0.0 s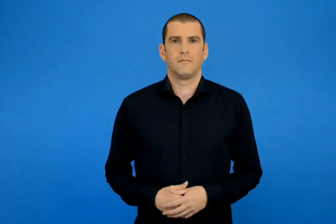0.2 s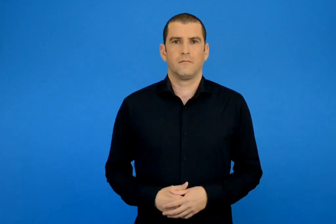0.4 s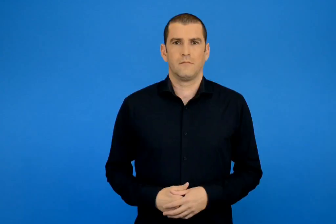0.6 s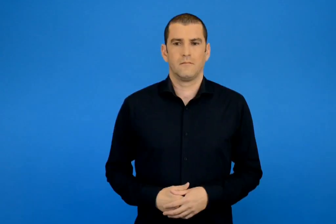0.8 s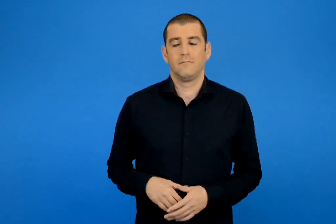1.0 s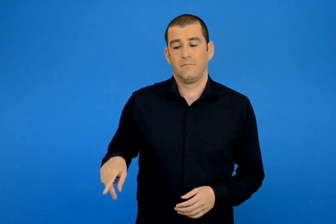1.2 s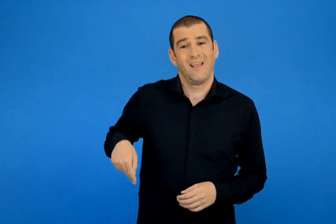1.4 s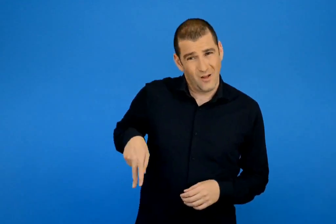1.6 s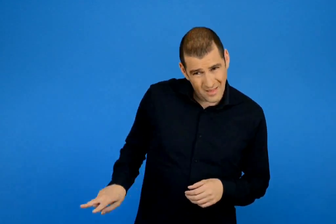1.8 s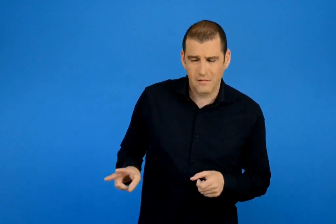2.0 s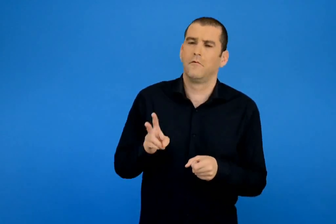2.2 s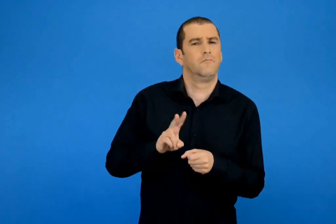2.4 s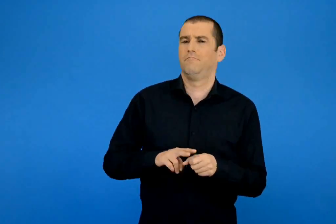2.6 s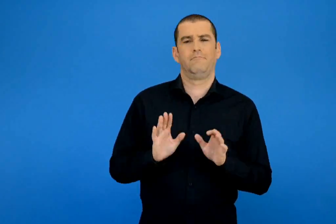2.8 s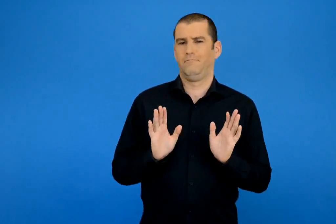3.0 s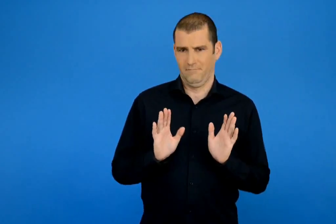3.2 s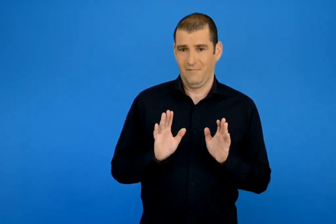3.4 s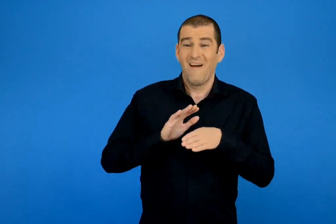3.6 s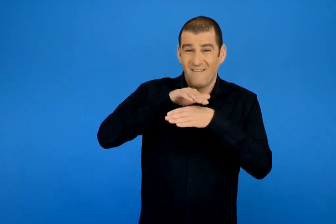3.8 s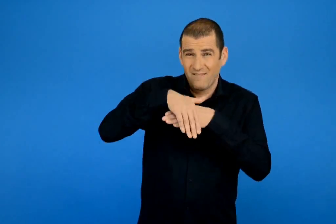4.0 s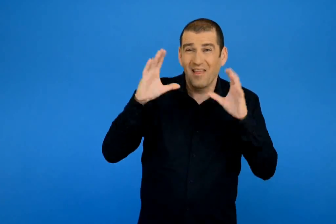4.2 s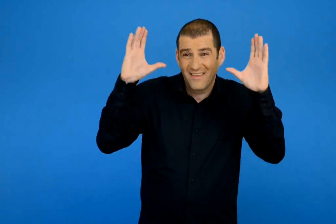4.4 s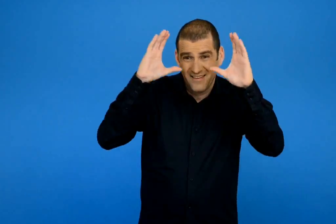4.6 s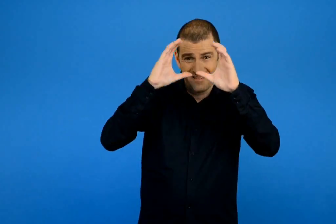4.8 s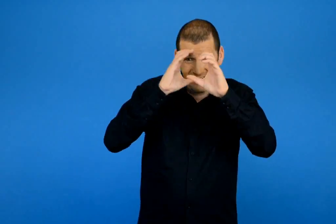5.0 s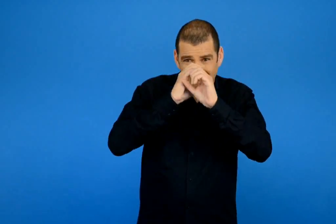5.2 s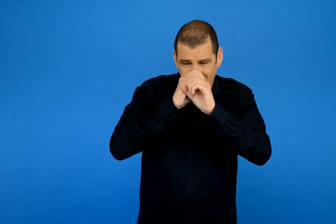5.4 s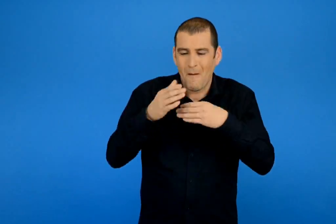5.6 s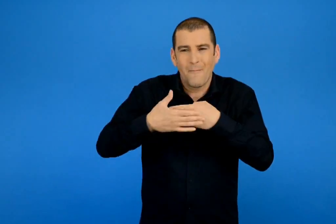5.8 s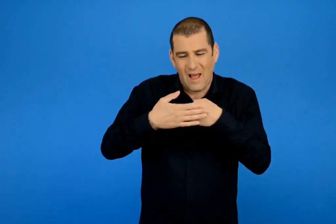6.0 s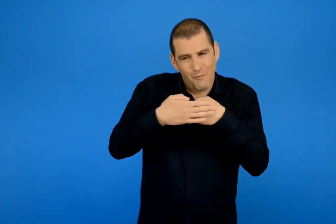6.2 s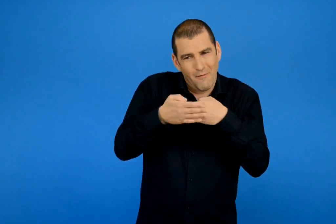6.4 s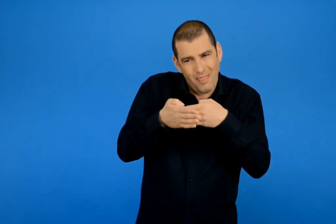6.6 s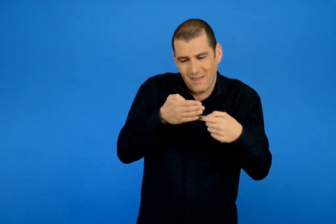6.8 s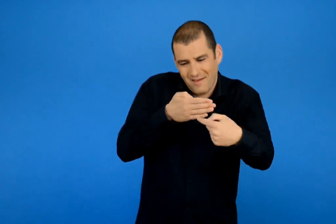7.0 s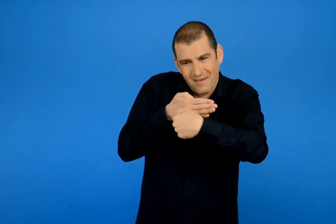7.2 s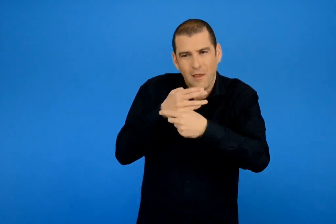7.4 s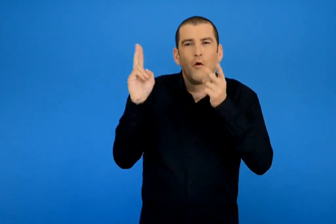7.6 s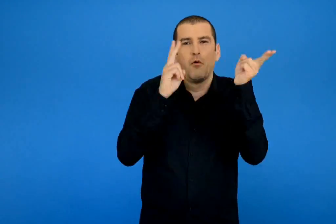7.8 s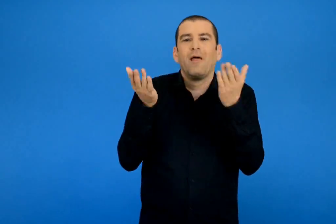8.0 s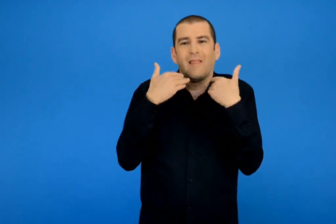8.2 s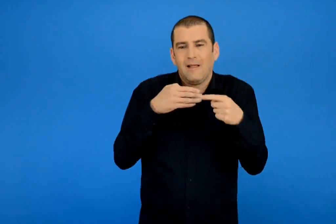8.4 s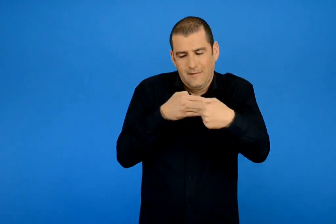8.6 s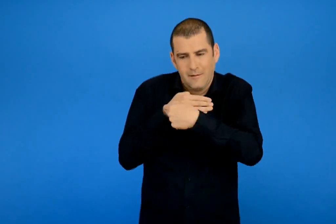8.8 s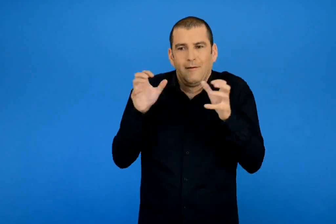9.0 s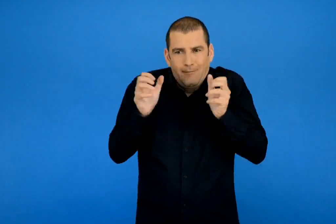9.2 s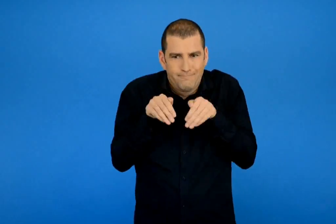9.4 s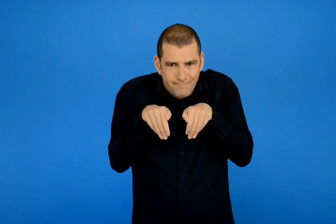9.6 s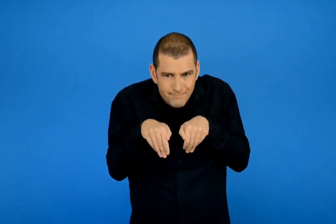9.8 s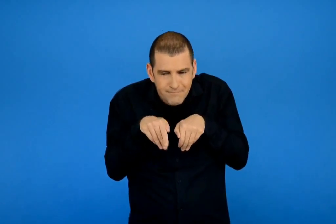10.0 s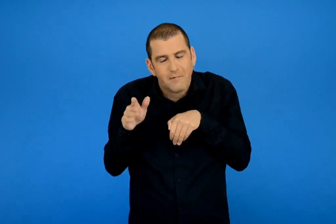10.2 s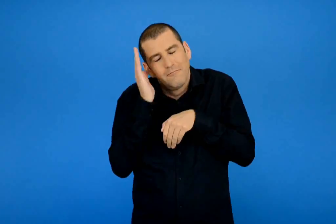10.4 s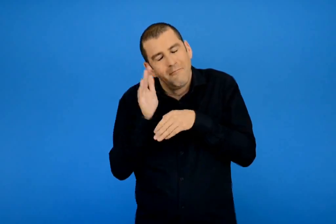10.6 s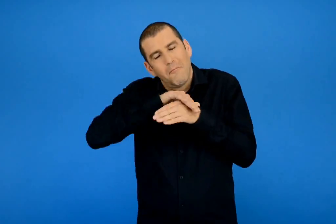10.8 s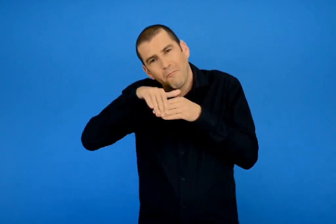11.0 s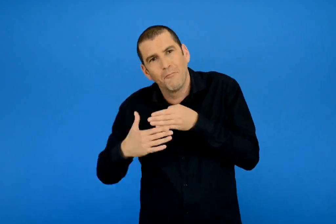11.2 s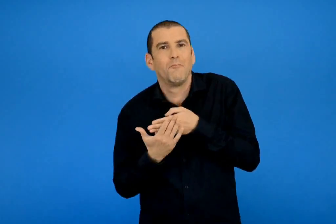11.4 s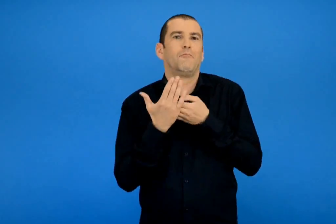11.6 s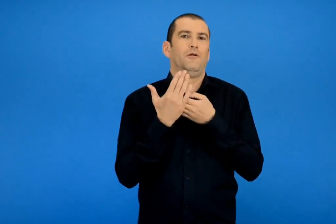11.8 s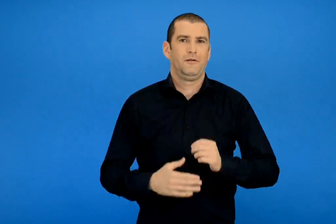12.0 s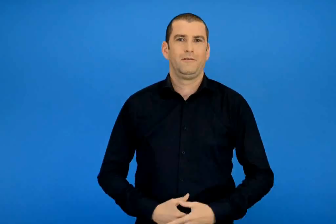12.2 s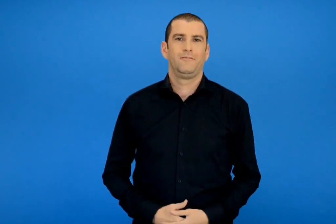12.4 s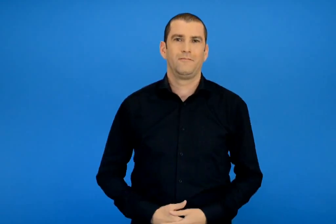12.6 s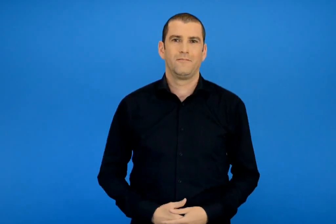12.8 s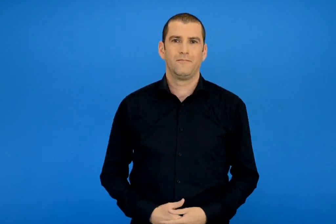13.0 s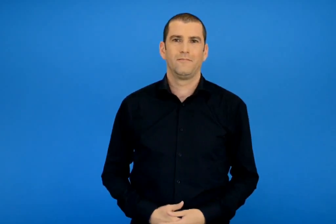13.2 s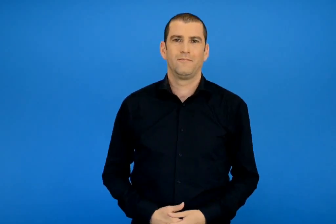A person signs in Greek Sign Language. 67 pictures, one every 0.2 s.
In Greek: μα το χελιδονάκι δεν ψόφησε το βραδύ όταν σκοτείνιασε κούρνιασε πίσω από το μισάνοιχτο παραθυρόφυλλο στο απάγγειο κι εκεί κοιμήθηκε ως το πρωί
